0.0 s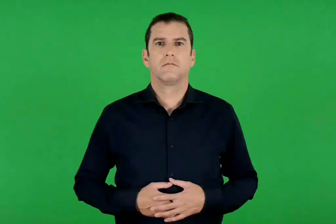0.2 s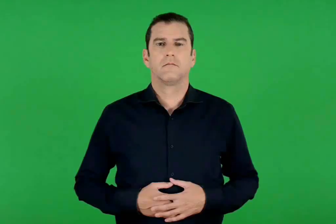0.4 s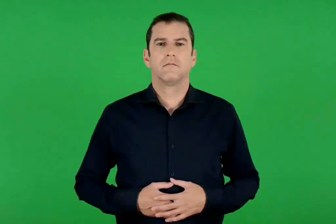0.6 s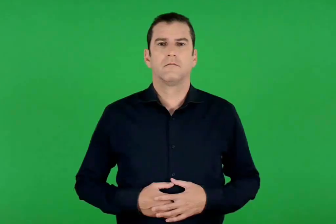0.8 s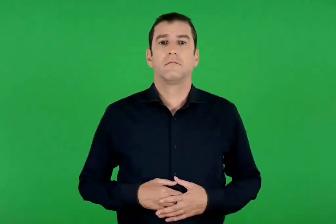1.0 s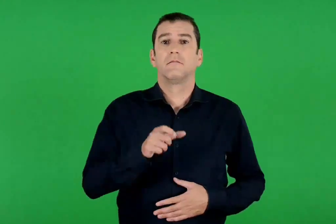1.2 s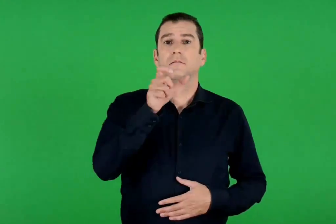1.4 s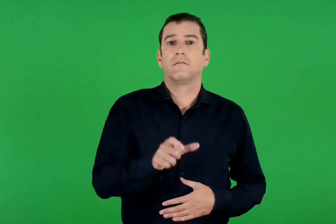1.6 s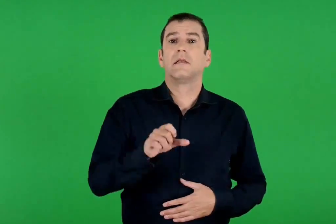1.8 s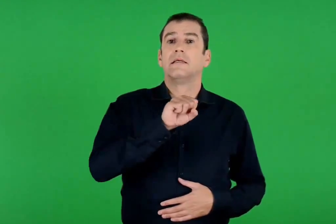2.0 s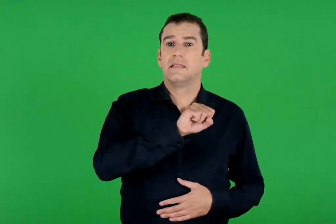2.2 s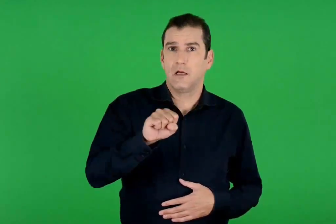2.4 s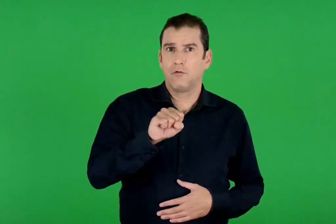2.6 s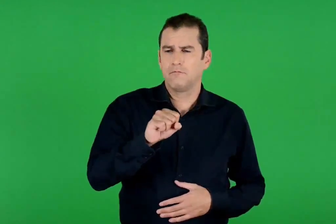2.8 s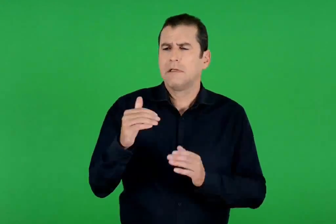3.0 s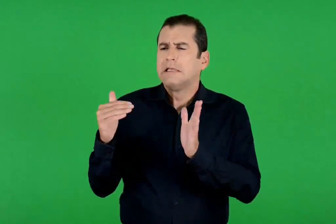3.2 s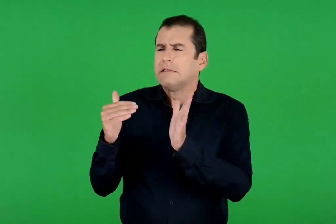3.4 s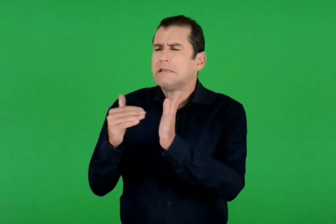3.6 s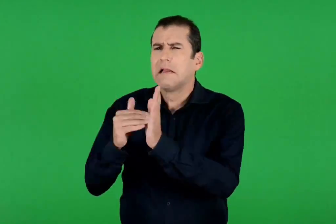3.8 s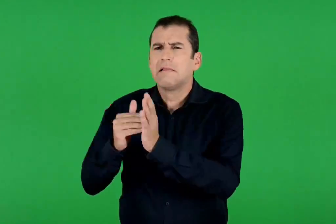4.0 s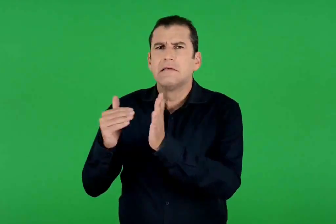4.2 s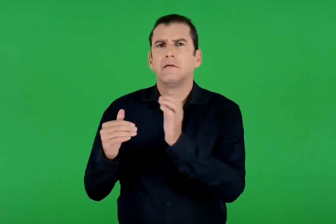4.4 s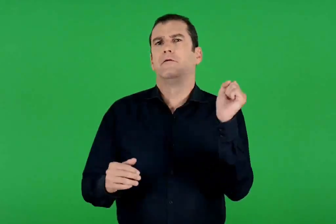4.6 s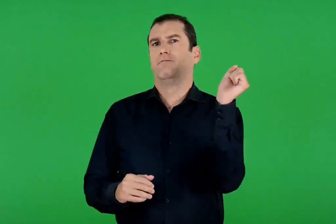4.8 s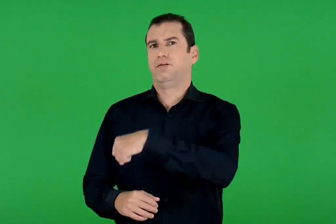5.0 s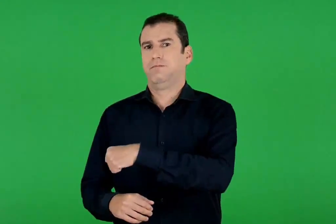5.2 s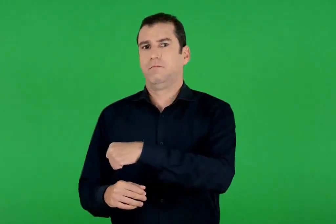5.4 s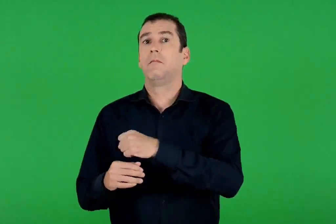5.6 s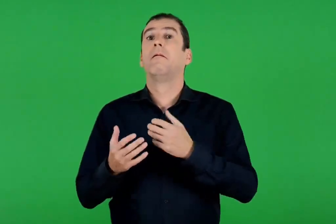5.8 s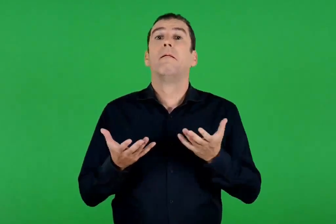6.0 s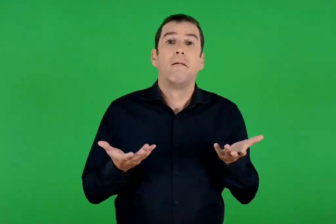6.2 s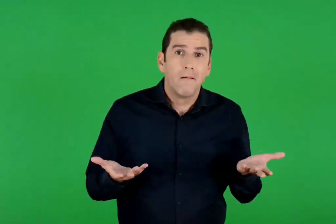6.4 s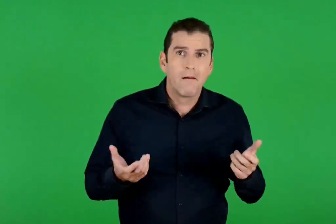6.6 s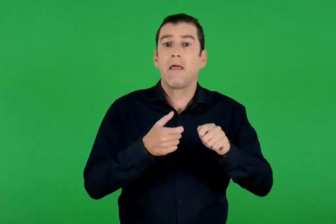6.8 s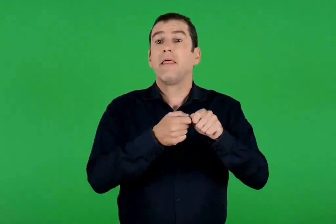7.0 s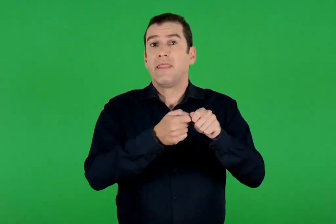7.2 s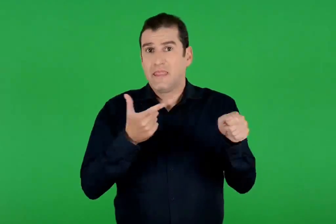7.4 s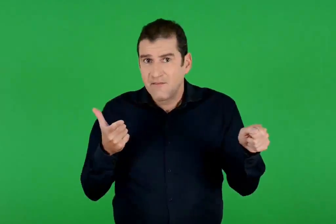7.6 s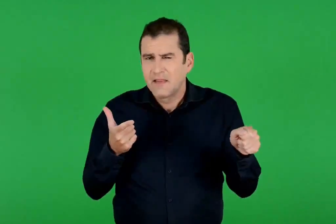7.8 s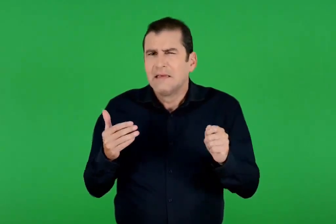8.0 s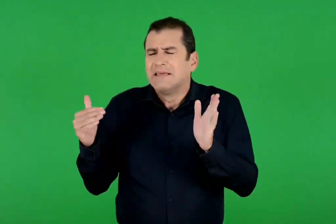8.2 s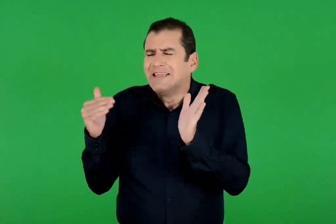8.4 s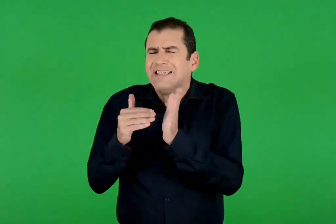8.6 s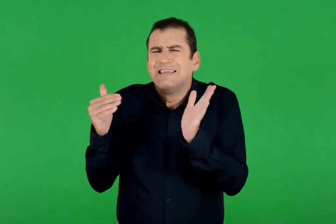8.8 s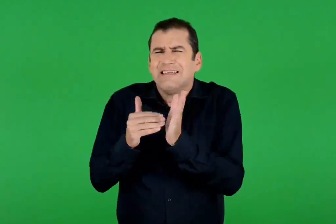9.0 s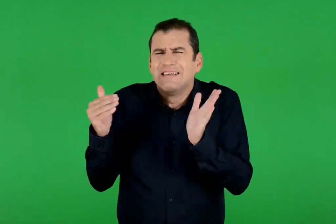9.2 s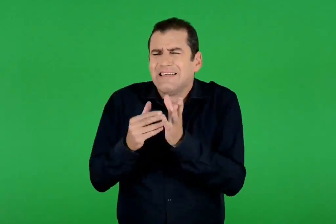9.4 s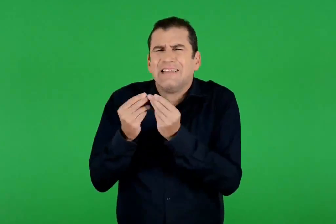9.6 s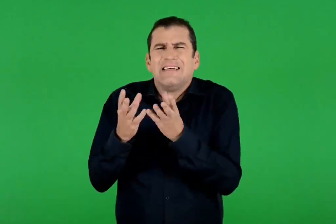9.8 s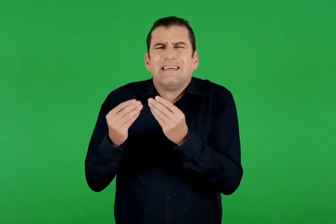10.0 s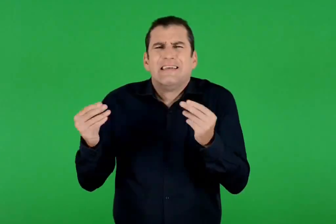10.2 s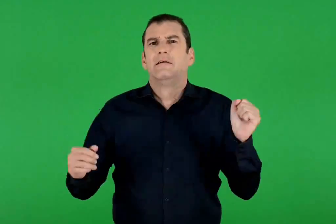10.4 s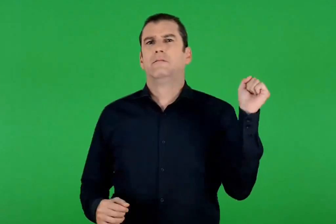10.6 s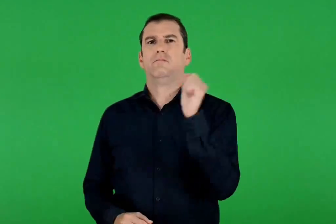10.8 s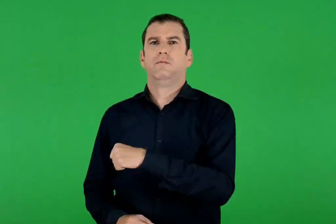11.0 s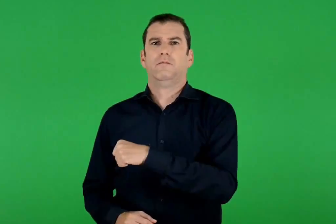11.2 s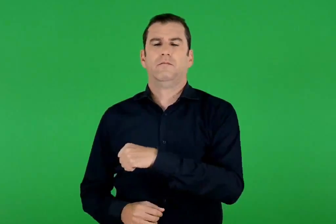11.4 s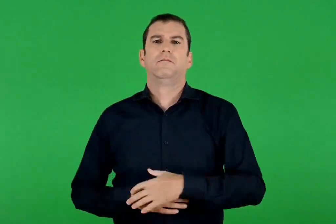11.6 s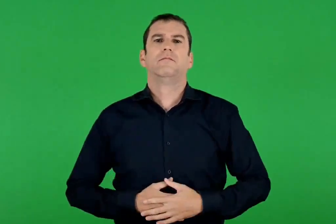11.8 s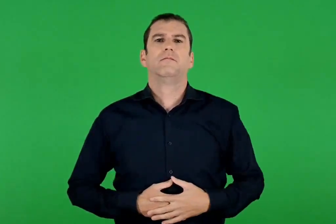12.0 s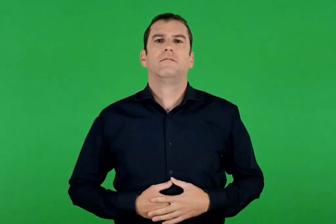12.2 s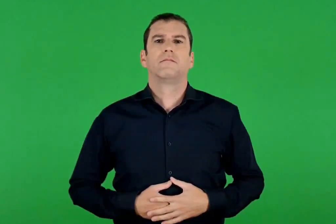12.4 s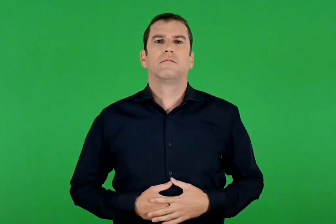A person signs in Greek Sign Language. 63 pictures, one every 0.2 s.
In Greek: ο σαούλ νίκησε χιλιάδες , μα ο δαβίδ νίκησε μυριάδες
